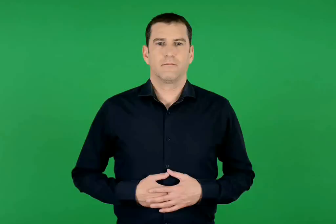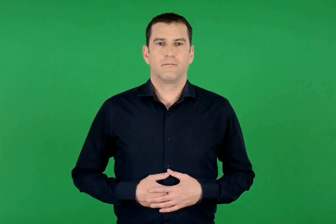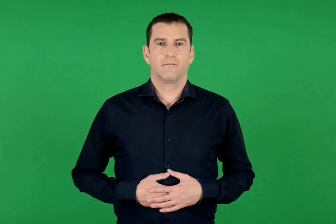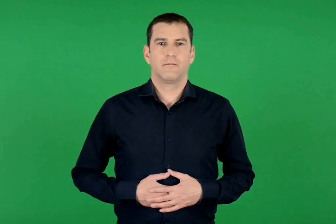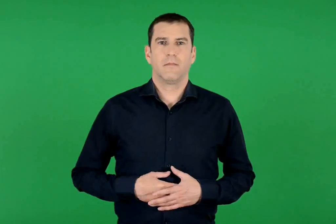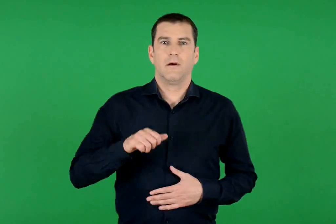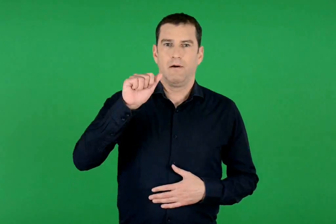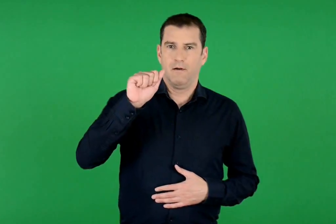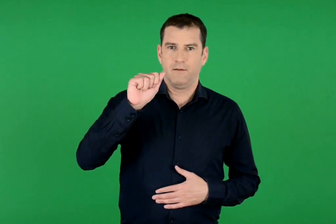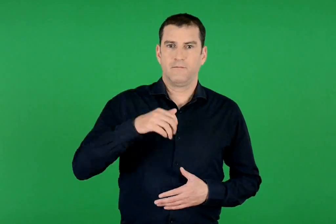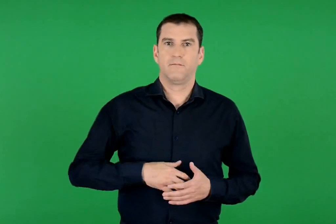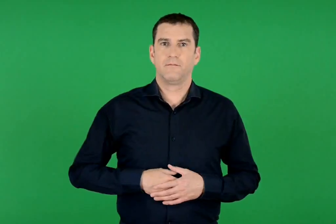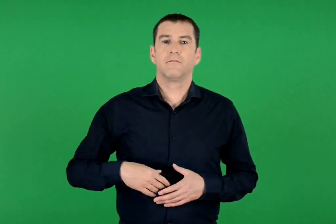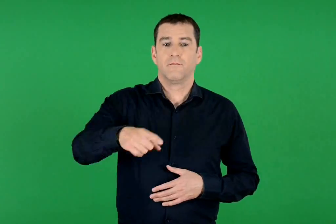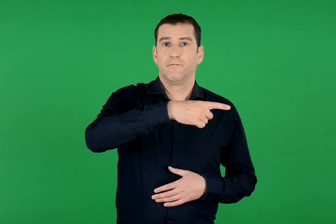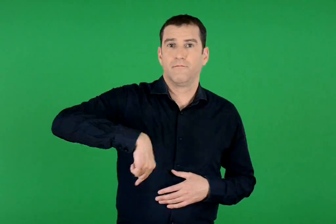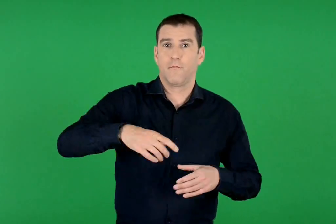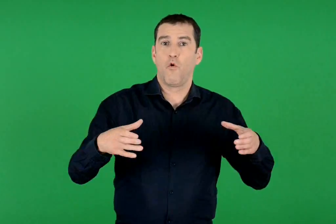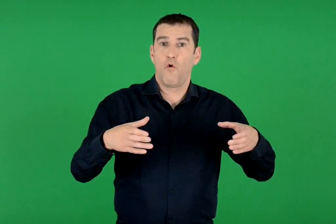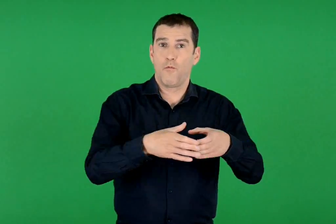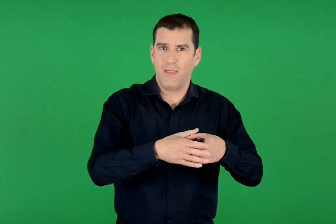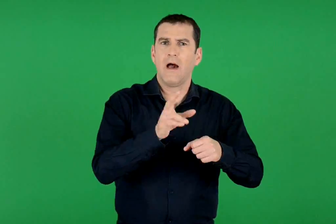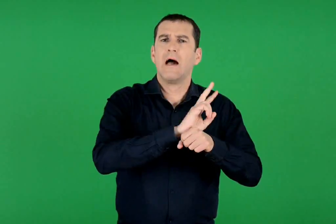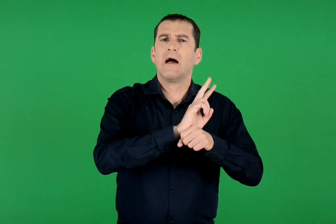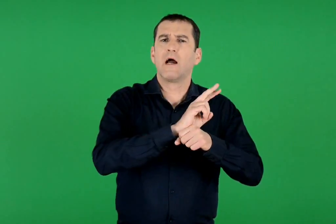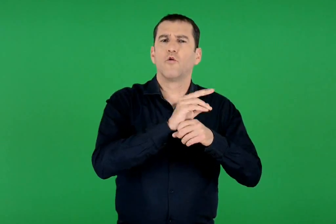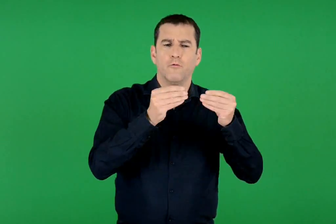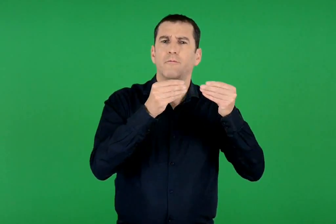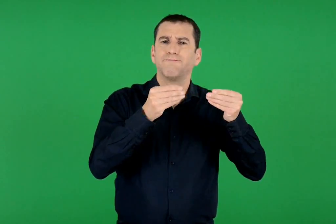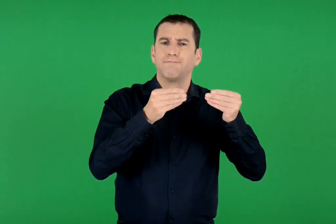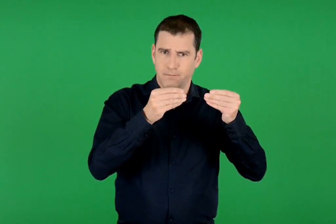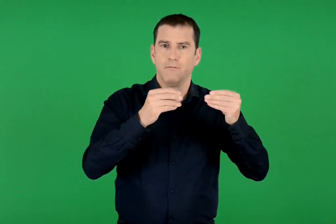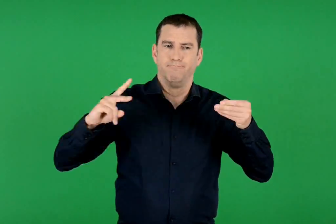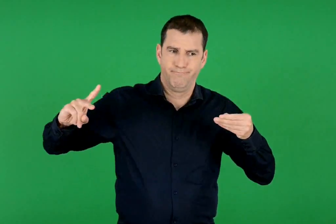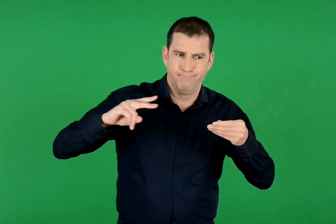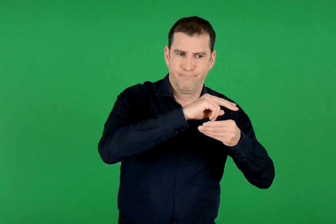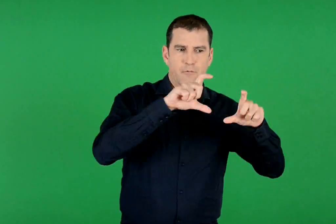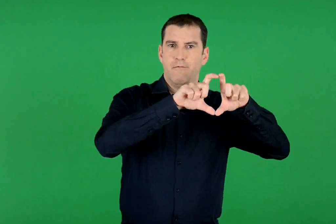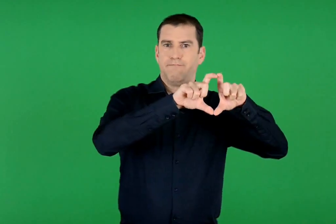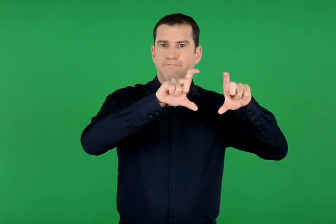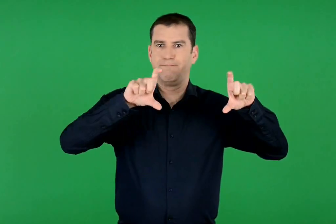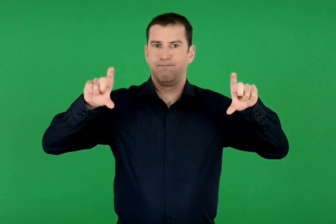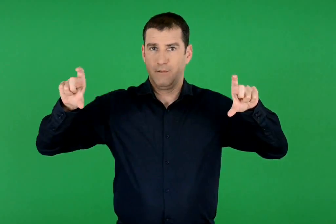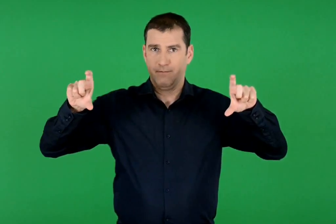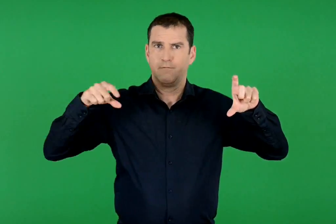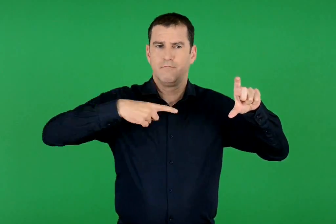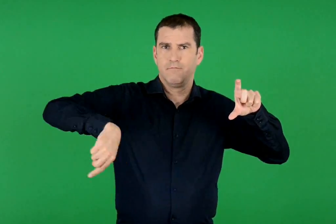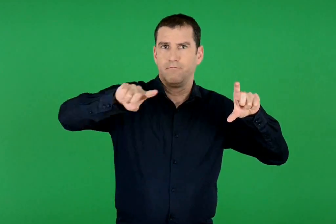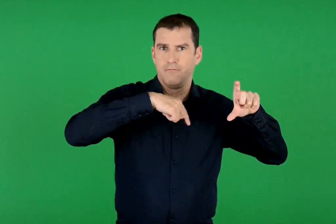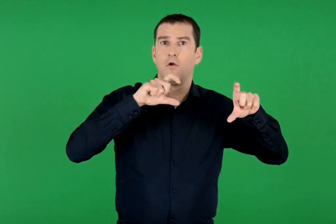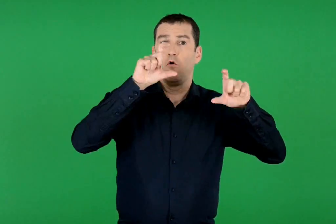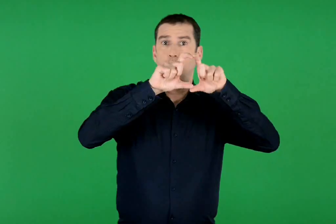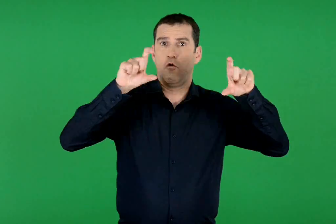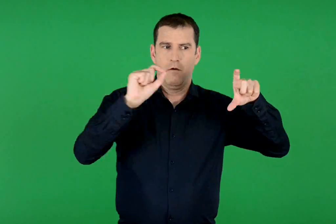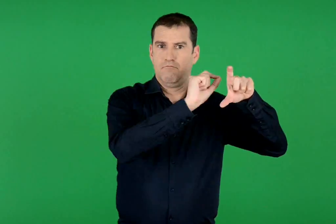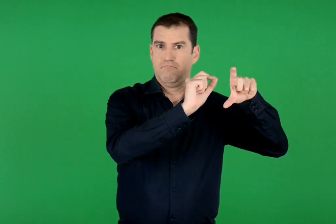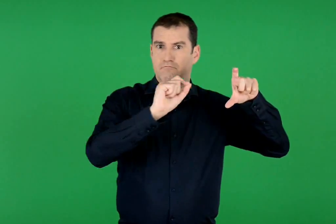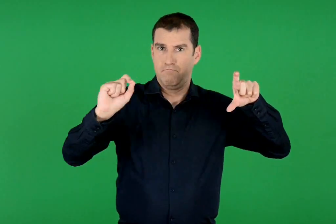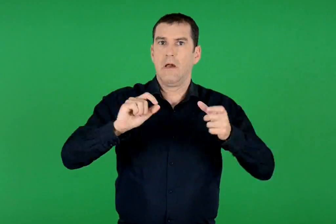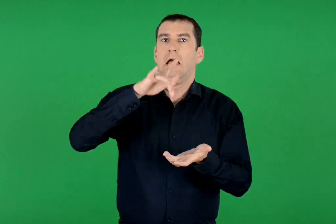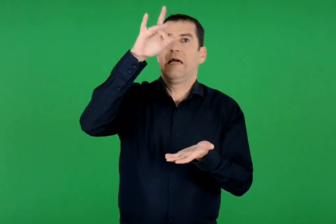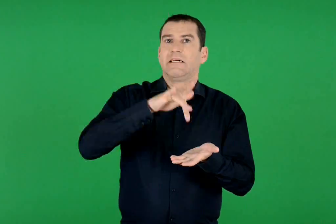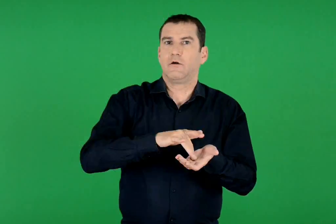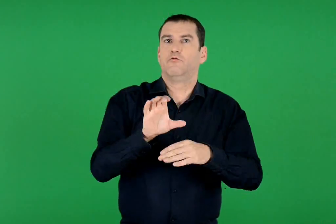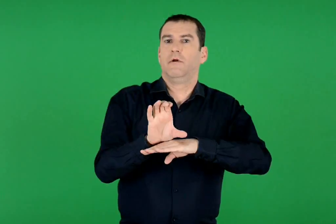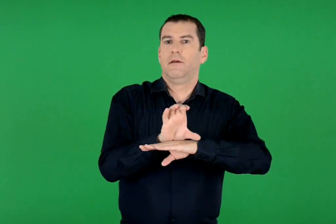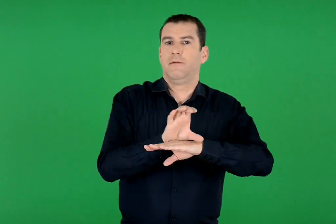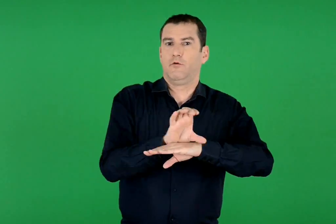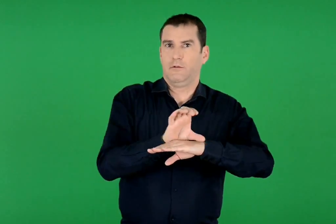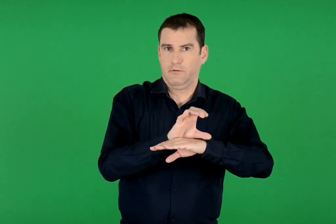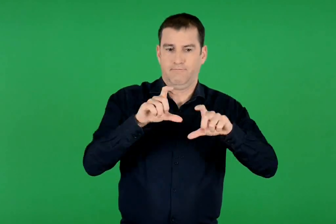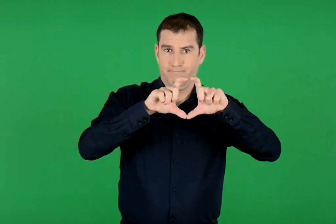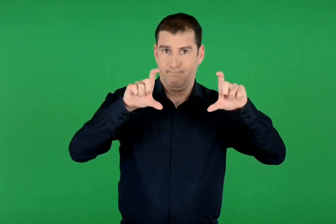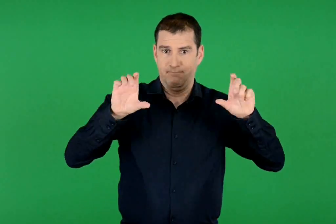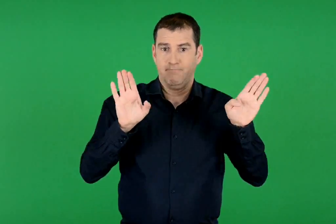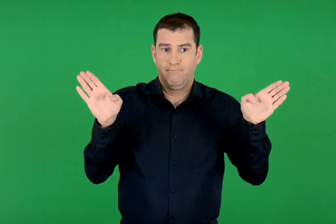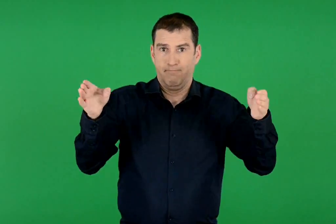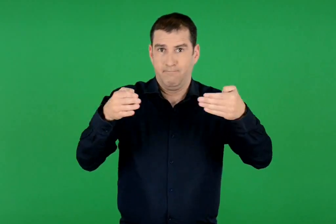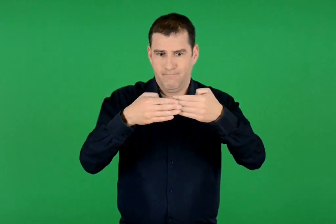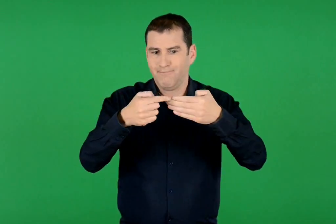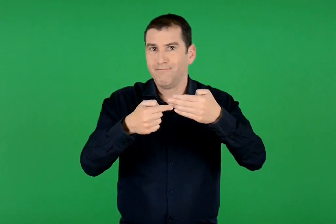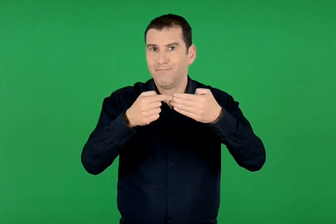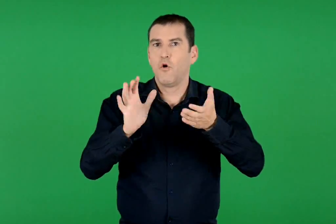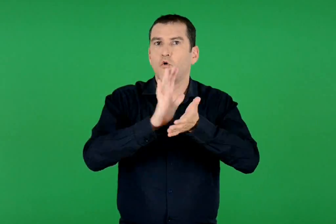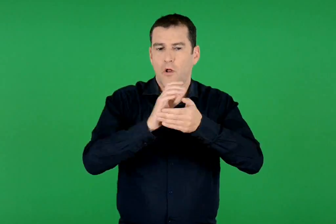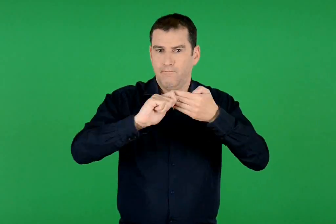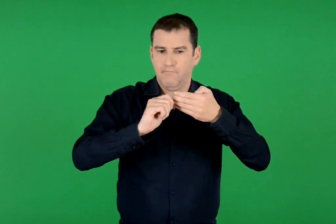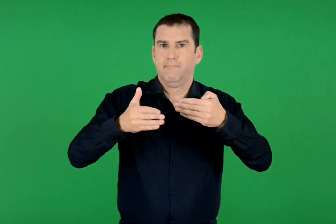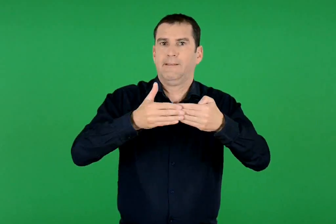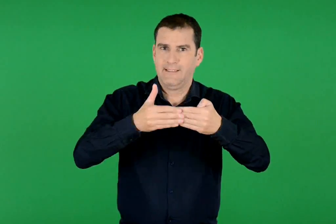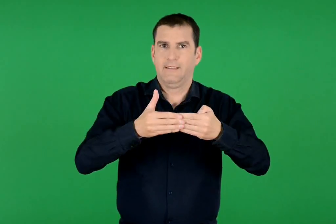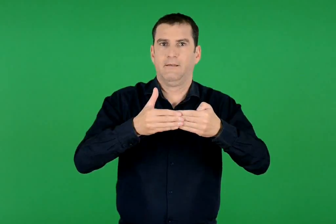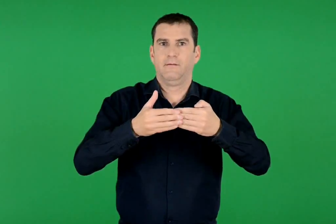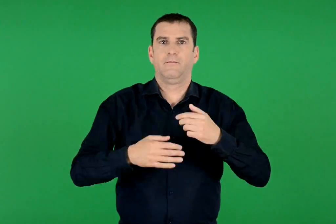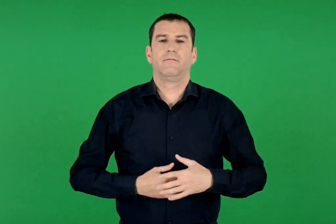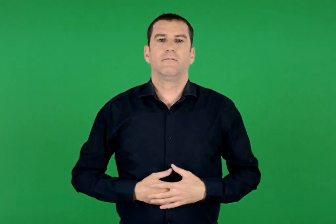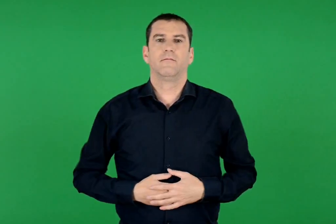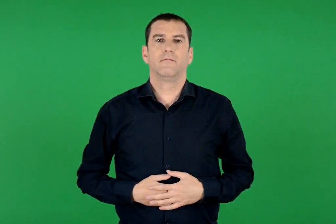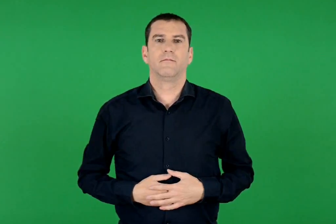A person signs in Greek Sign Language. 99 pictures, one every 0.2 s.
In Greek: α κόβουμε από το χαρτόνι της ομάδας μία ταινία. γράφουμε τη φράση κεντρικός υπολογιστής , τη διπλώνουμε και κολλάμε τις άκρες της
